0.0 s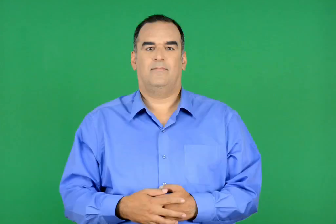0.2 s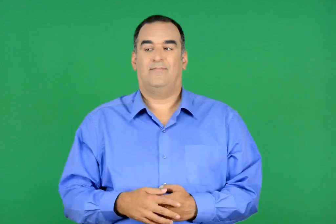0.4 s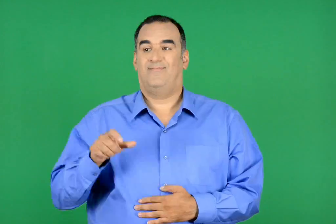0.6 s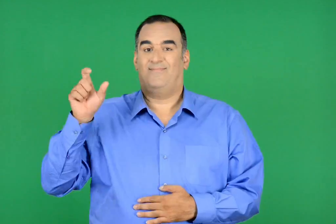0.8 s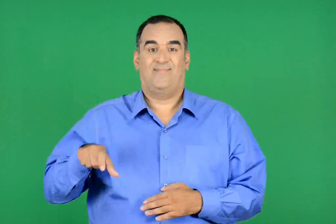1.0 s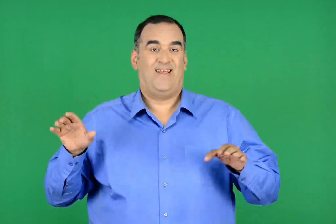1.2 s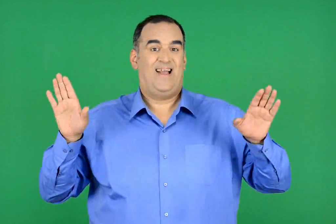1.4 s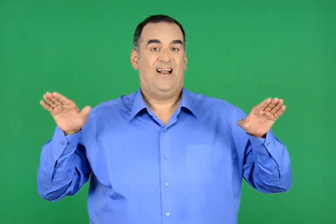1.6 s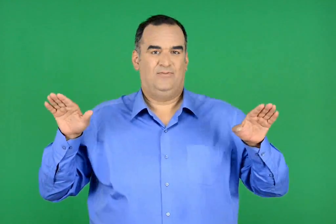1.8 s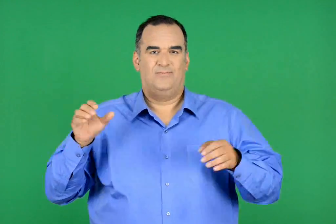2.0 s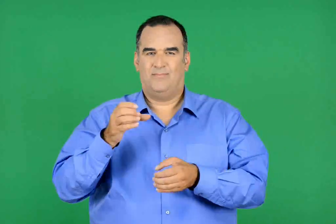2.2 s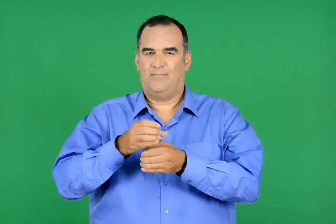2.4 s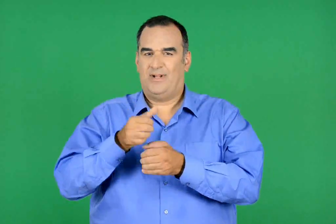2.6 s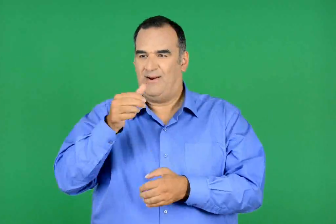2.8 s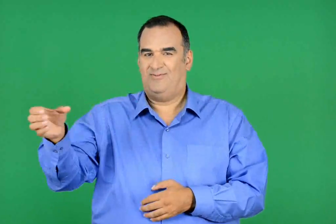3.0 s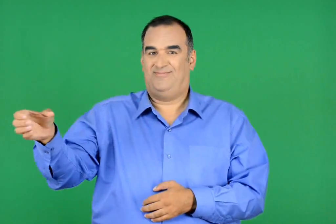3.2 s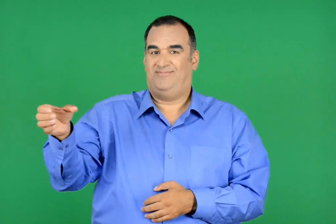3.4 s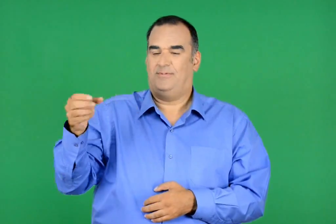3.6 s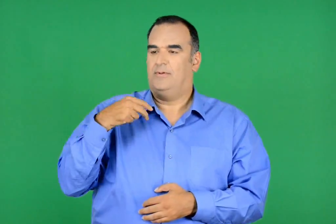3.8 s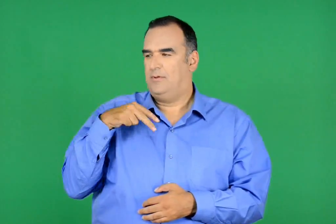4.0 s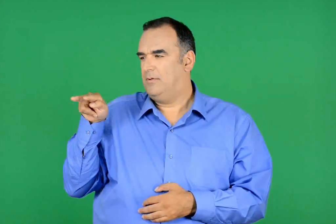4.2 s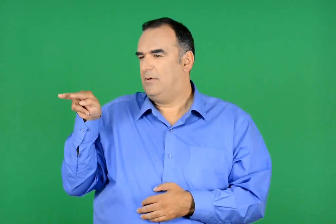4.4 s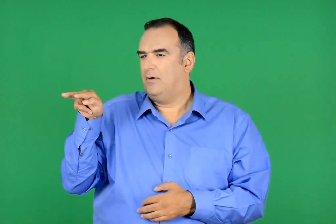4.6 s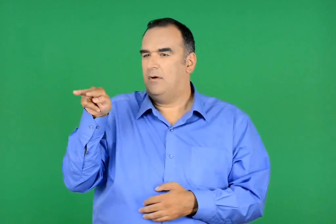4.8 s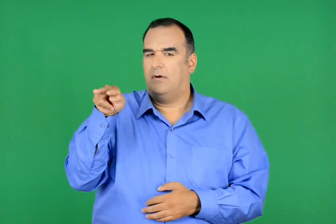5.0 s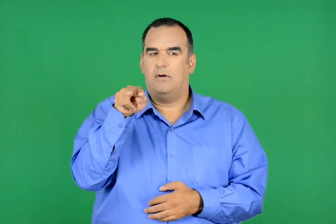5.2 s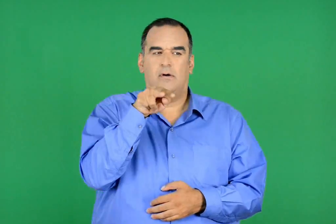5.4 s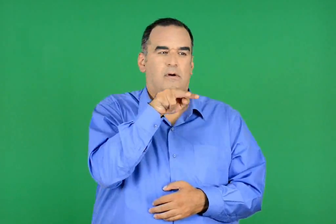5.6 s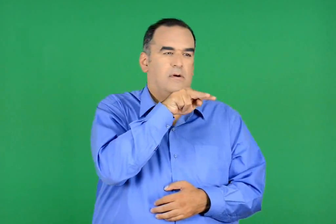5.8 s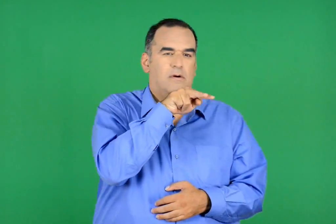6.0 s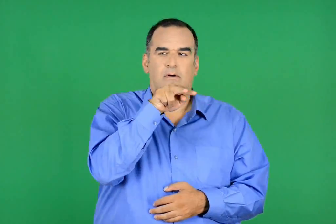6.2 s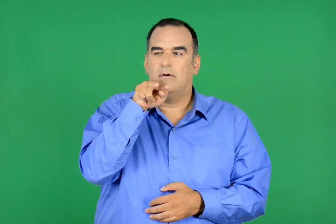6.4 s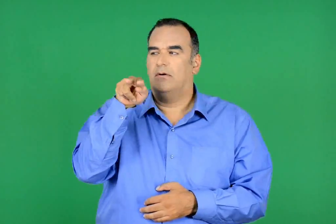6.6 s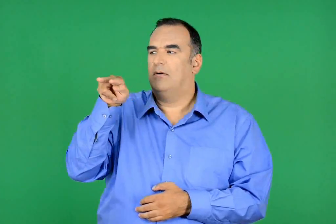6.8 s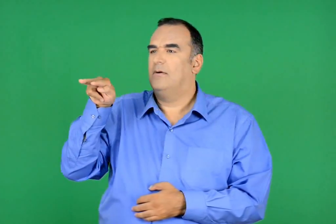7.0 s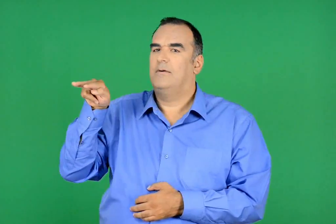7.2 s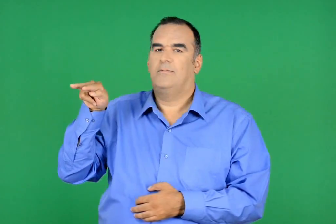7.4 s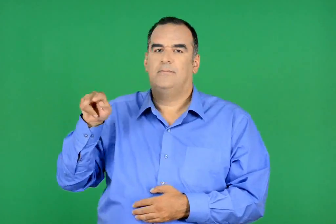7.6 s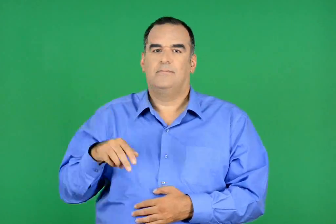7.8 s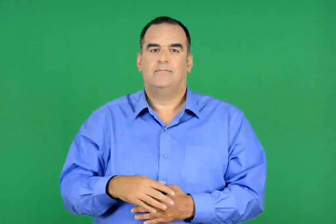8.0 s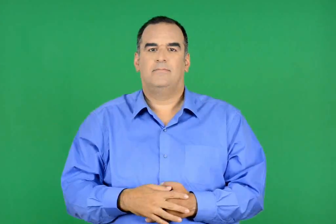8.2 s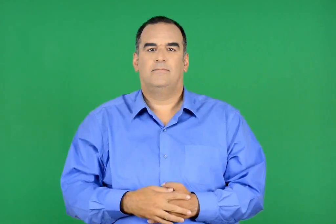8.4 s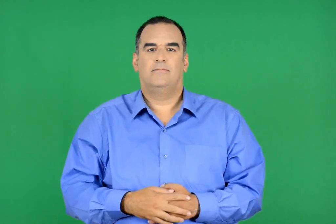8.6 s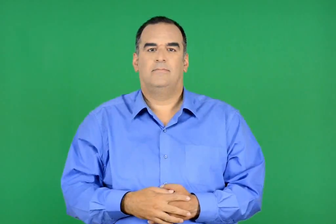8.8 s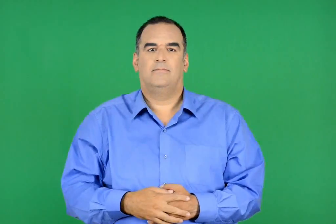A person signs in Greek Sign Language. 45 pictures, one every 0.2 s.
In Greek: ενώ ο κύριος άγγελος µου έβαζε ένα ποτήρι νερό , εγώ παρατηρούσα τα πάντα γύρω µου
